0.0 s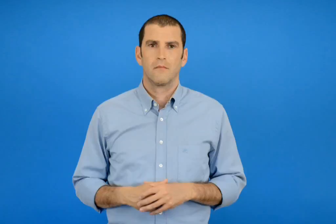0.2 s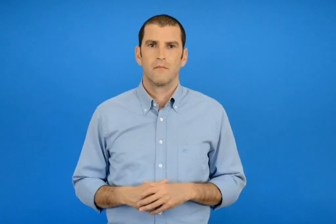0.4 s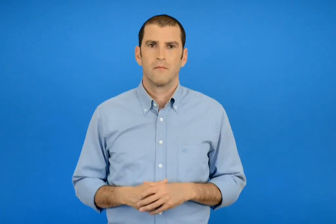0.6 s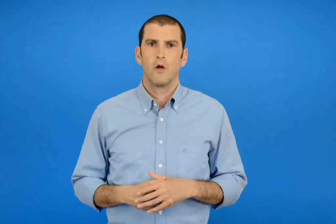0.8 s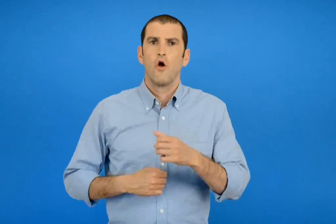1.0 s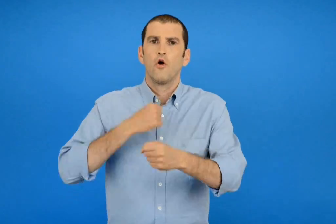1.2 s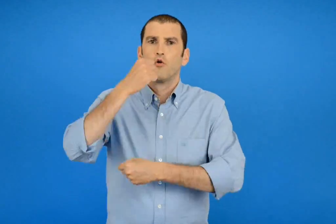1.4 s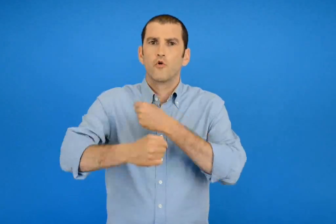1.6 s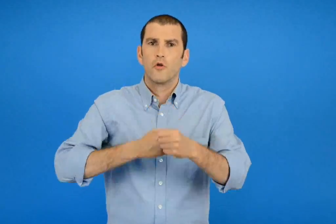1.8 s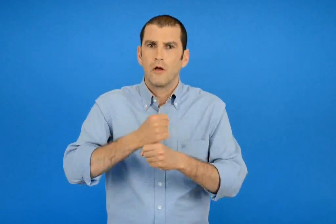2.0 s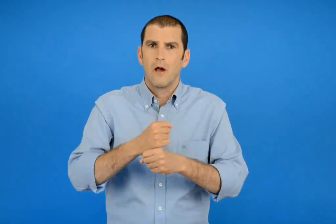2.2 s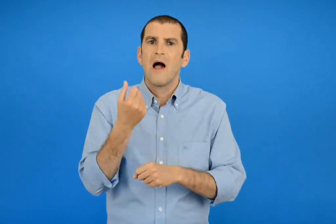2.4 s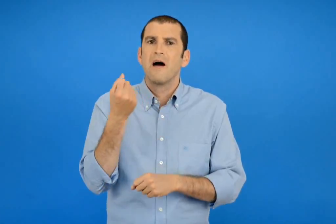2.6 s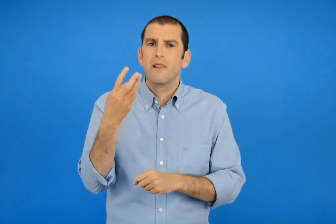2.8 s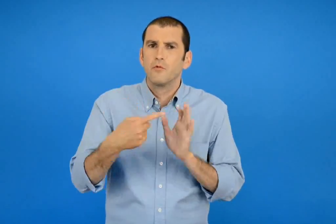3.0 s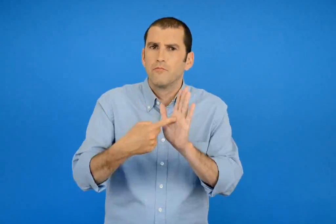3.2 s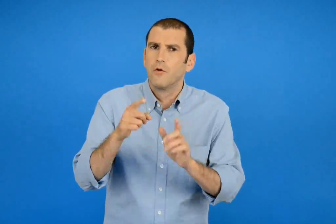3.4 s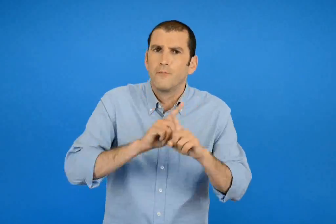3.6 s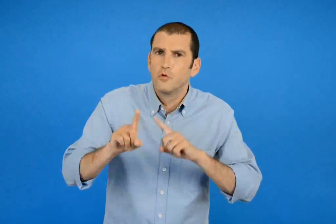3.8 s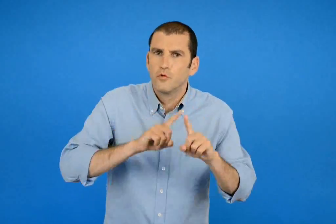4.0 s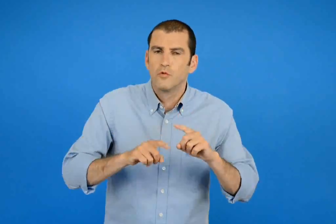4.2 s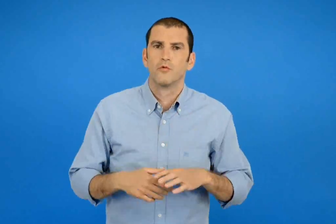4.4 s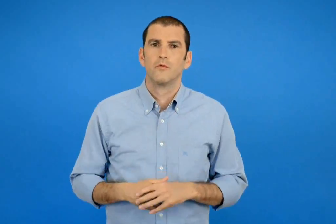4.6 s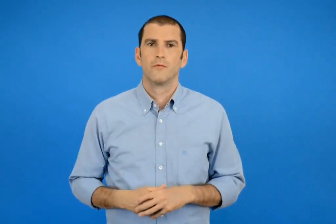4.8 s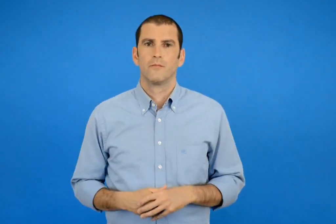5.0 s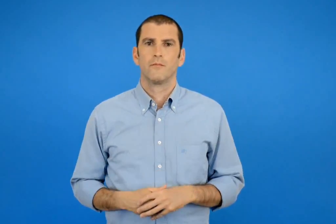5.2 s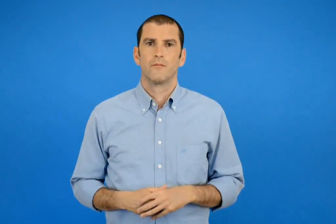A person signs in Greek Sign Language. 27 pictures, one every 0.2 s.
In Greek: ποιός αριθμός δείχνει τη χρονιά ;
